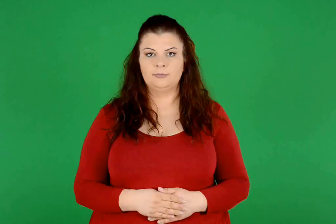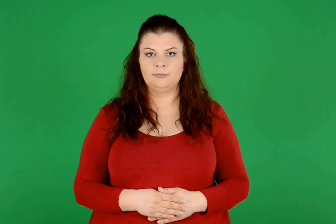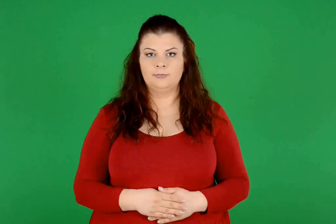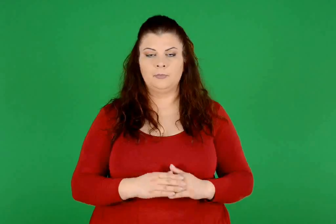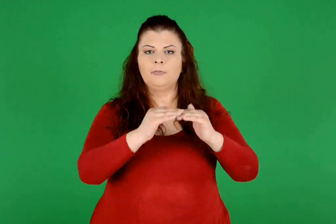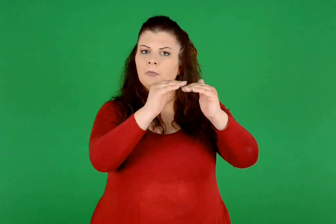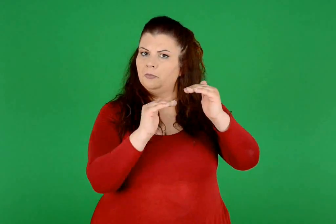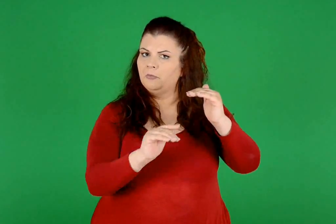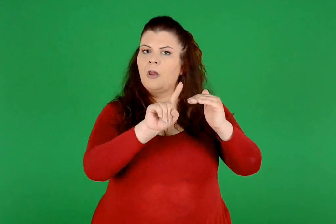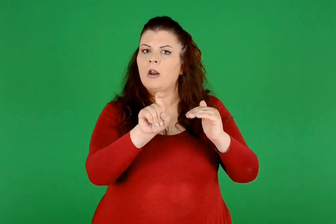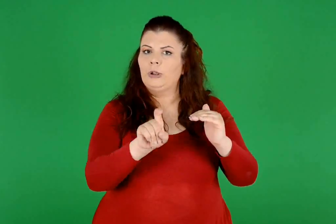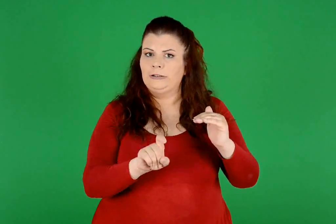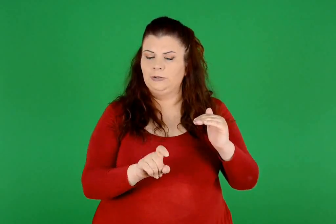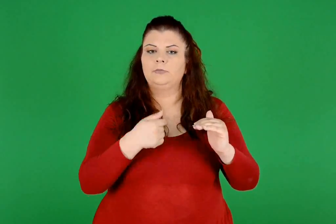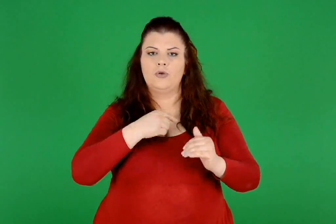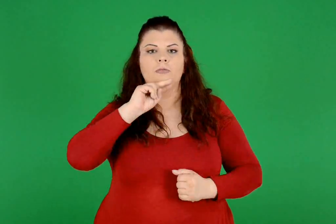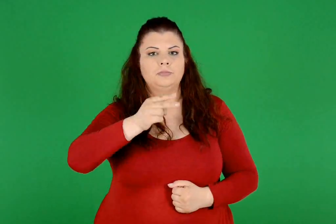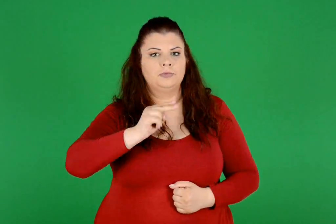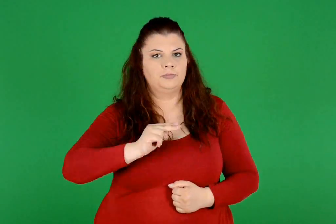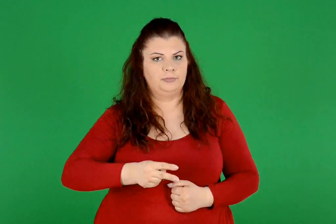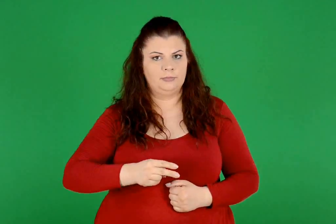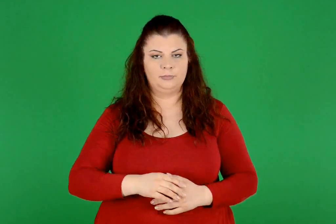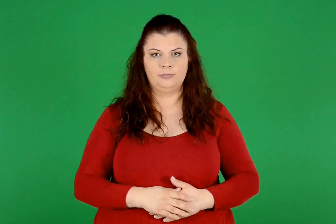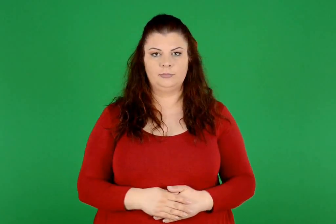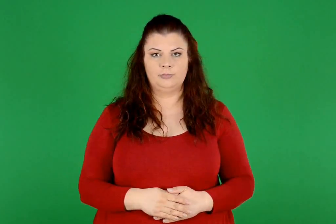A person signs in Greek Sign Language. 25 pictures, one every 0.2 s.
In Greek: απαντώ στις παρακάτω ερωτήσεις
